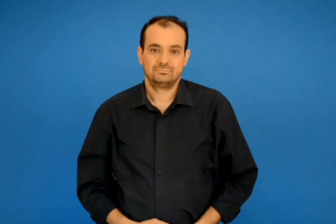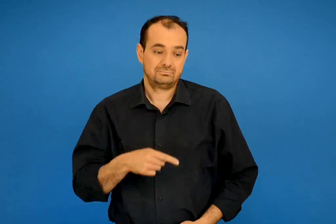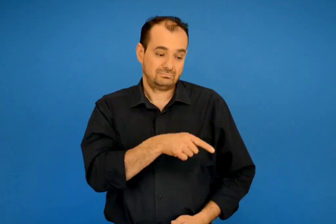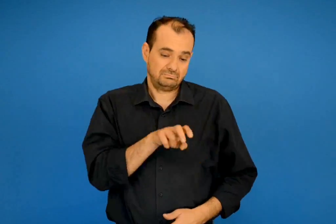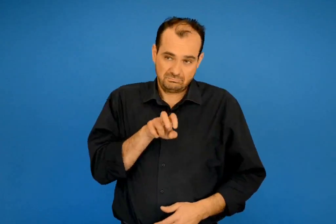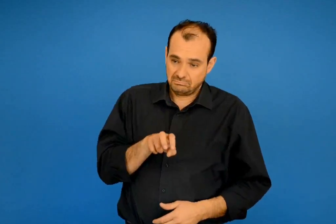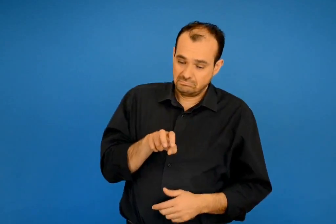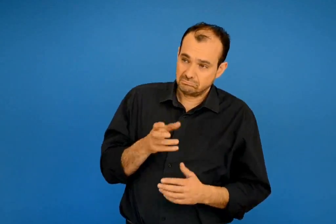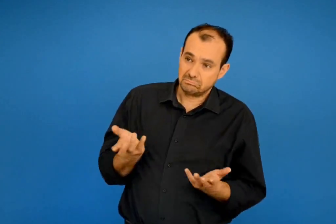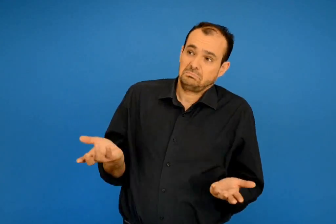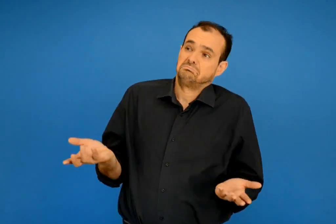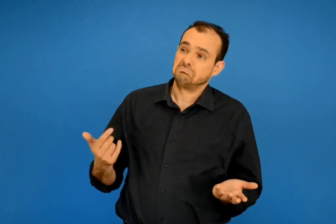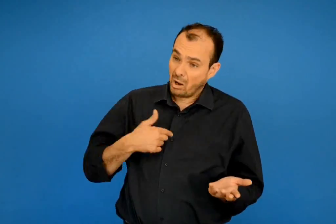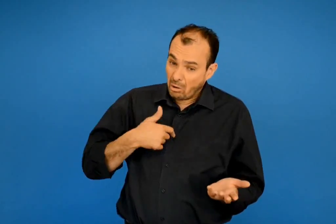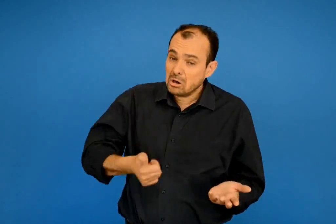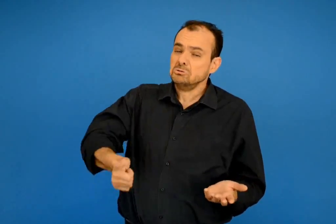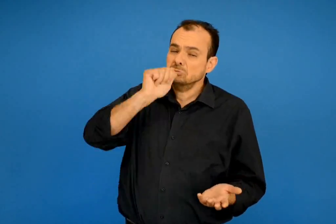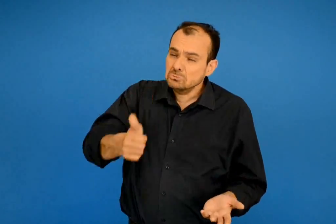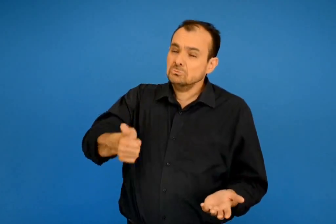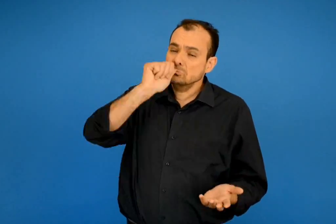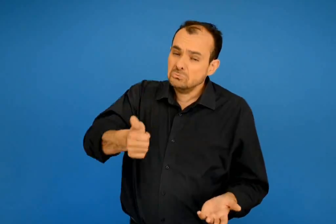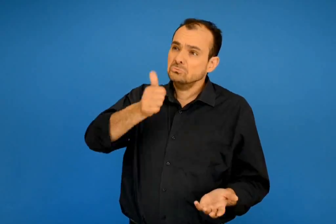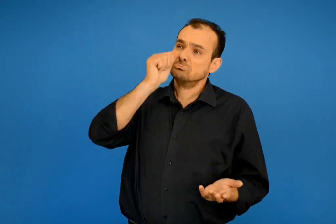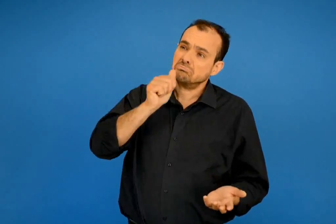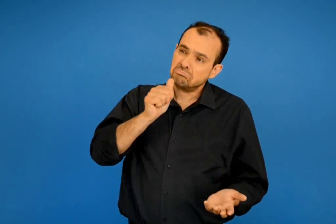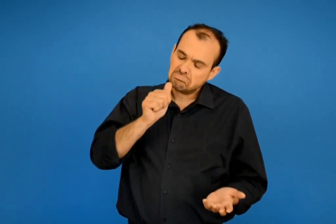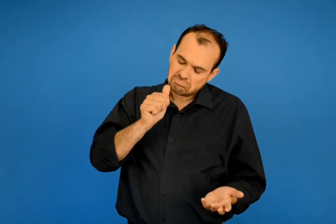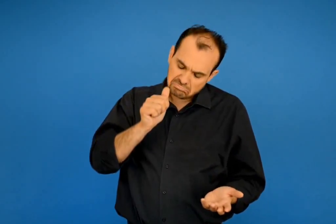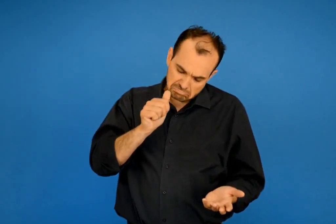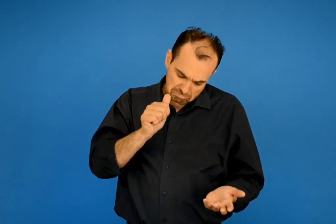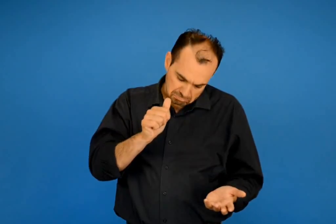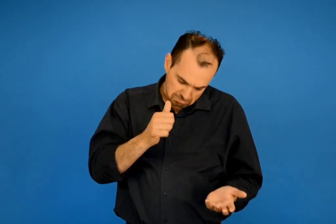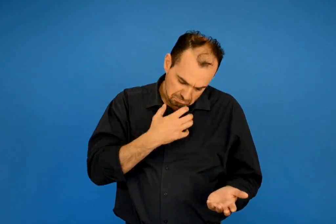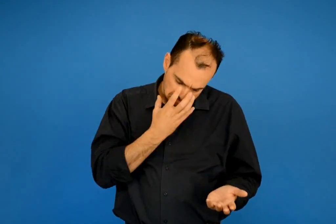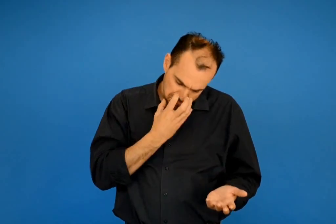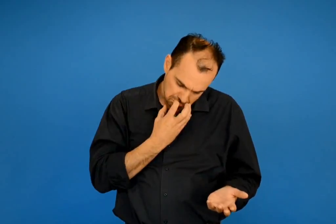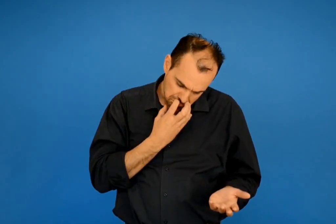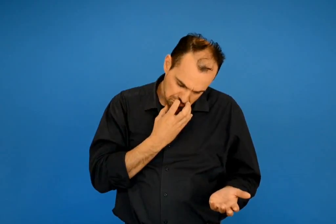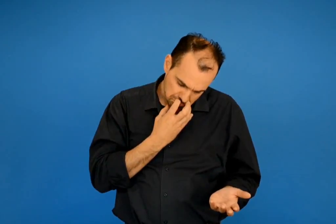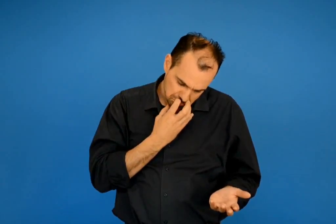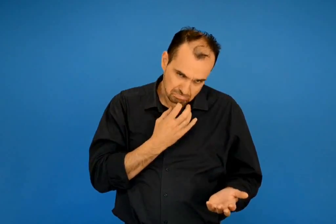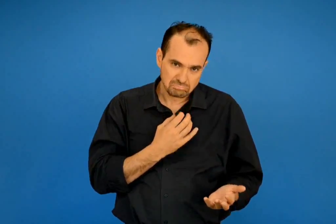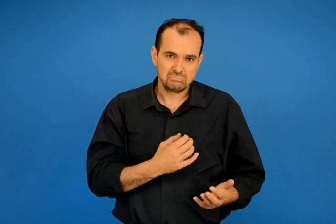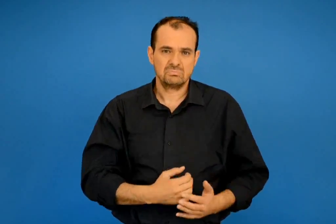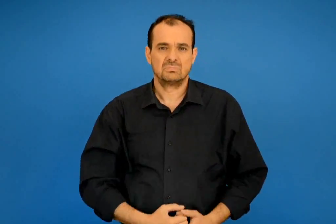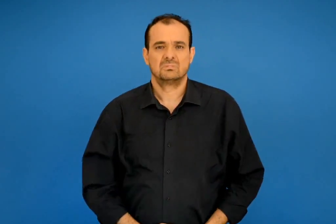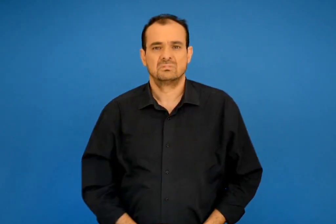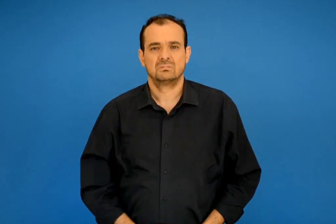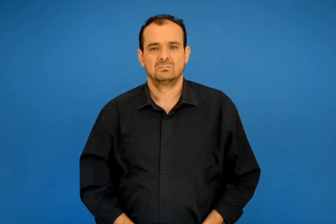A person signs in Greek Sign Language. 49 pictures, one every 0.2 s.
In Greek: πίνω απάντησε ο μεθύστακας με ύφος θλιβερό
